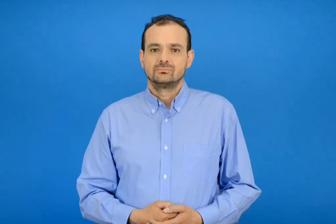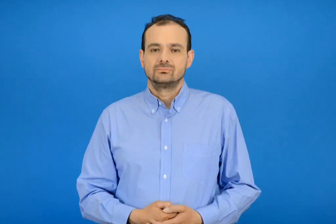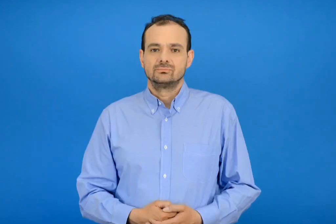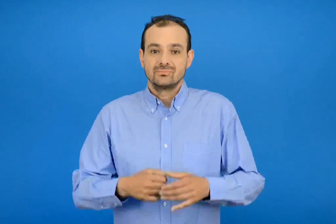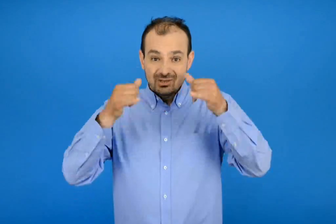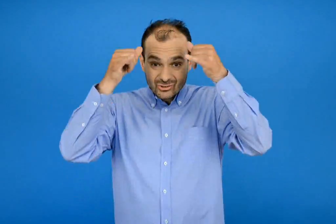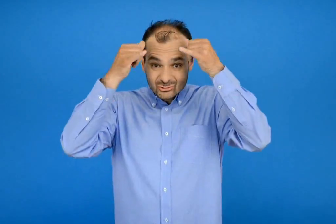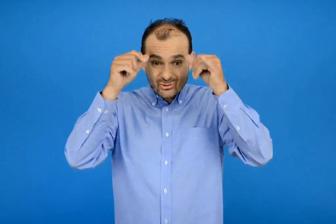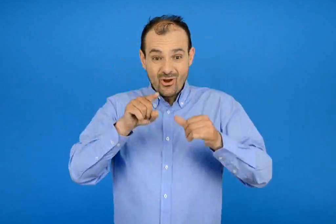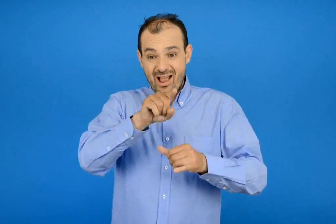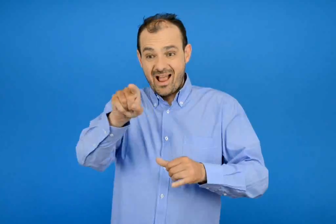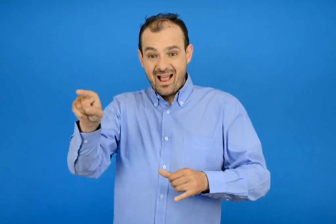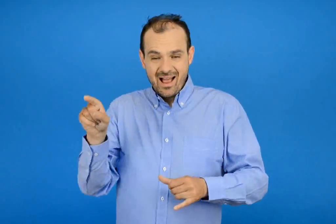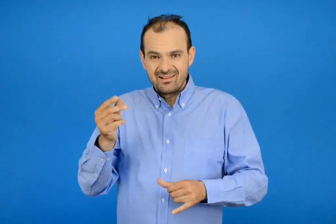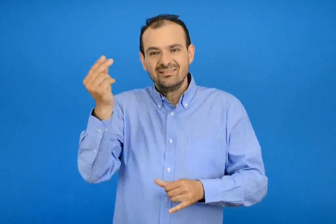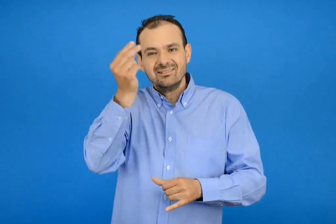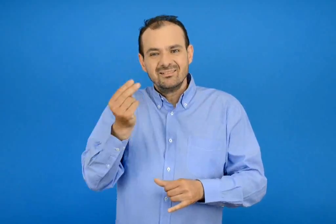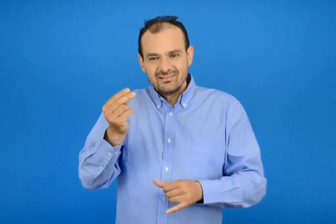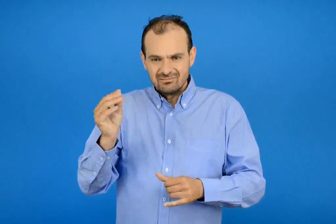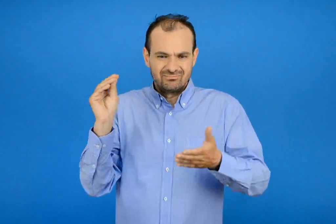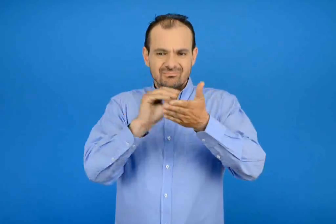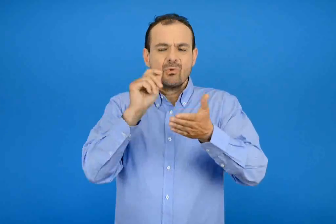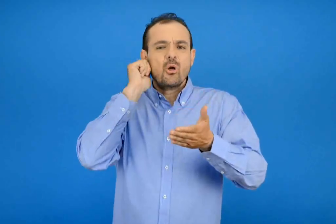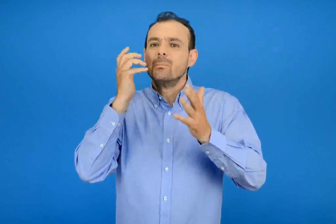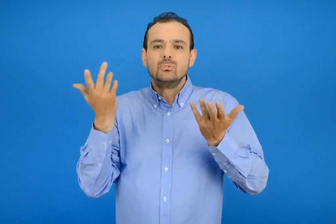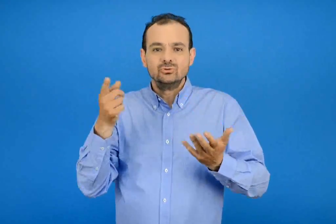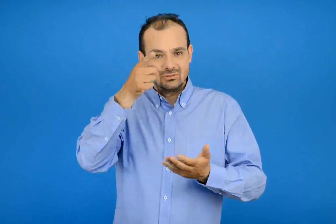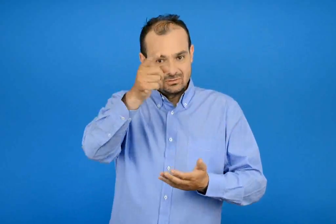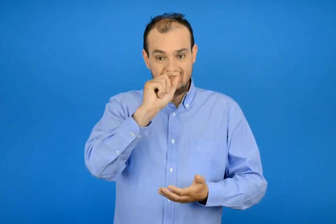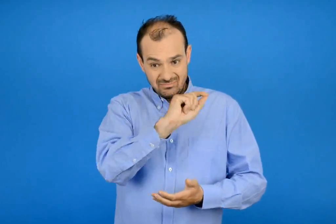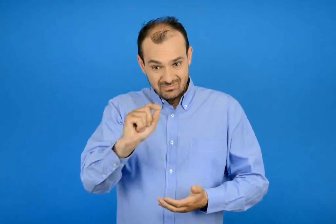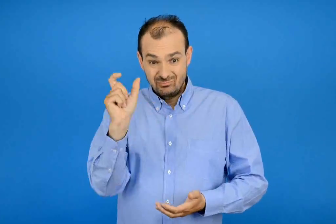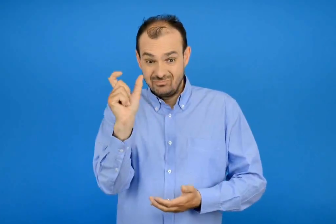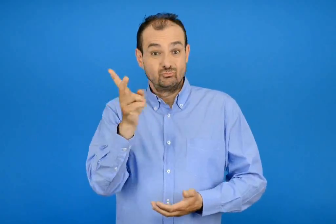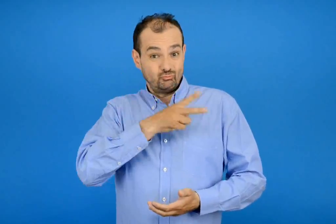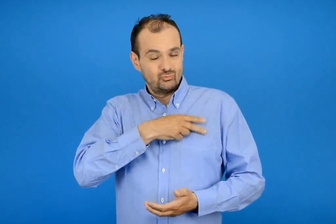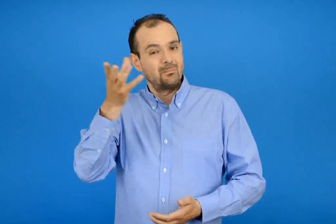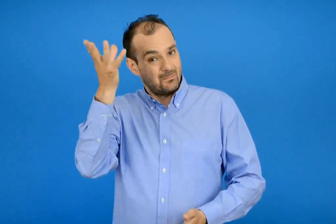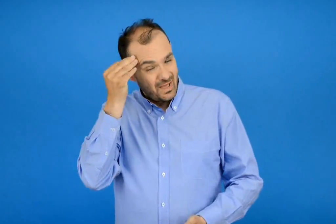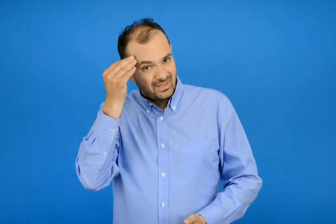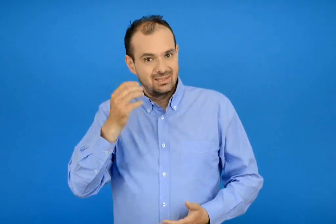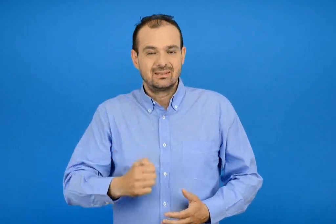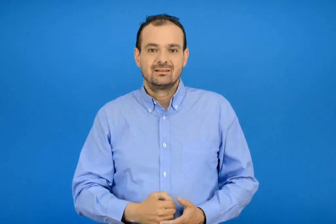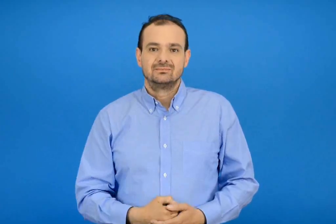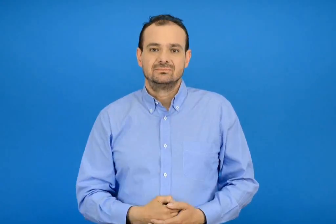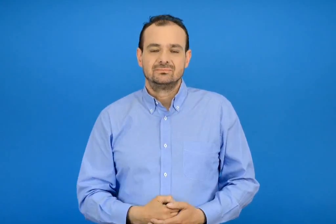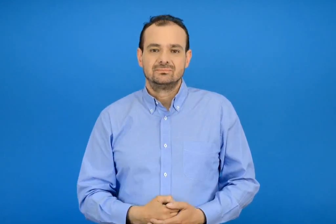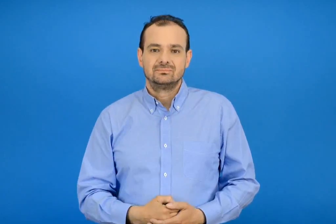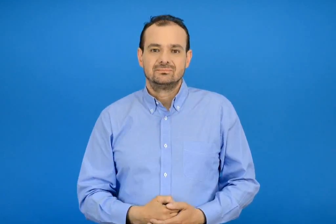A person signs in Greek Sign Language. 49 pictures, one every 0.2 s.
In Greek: μαθέ να γράφεις σωστά πως ονόμασαν τα ζώα το έργο τους
